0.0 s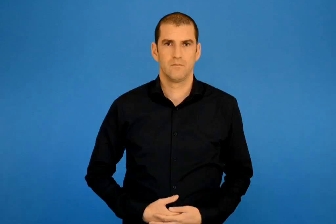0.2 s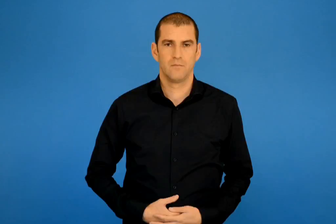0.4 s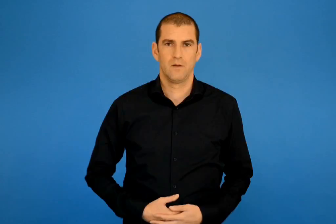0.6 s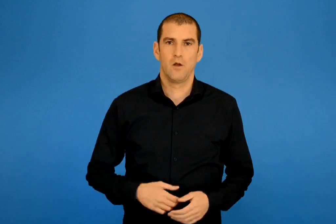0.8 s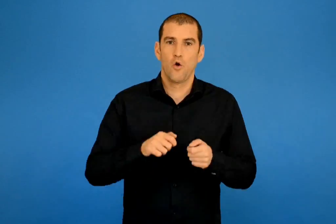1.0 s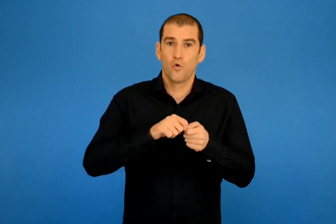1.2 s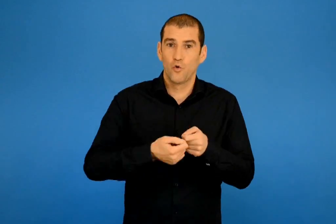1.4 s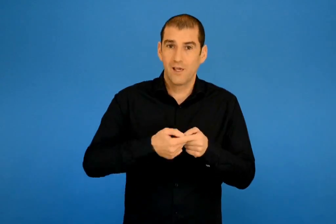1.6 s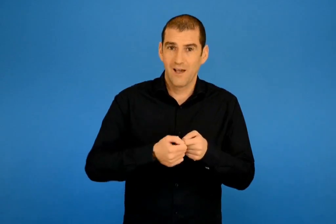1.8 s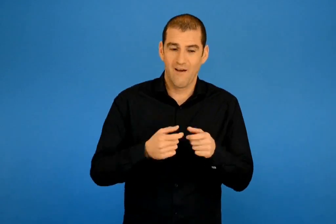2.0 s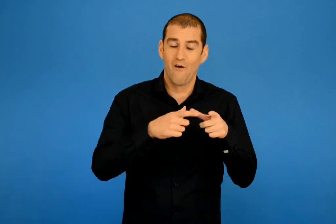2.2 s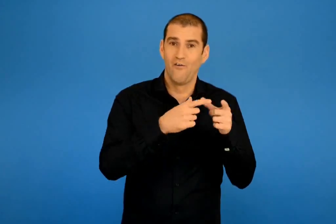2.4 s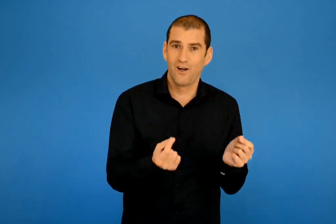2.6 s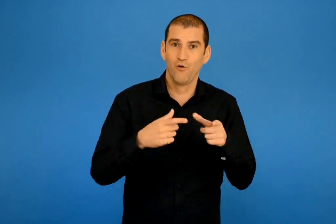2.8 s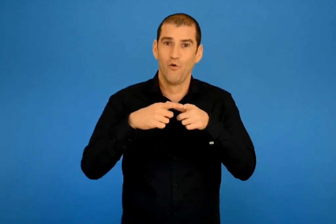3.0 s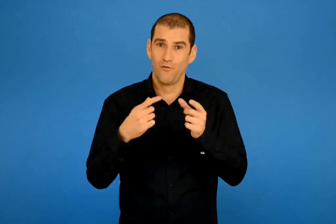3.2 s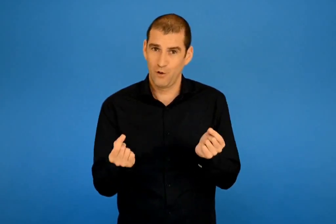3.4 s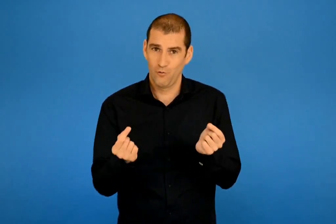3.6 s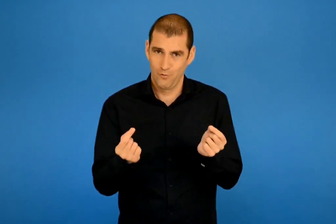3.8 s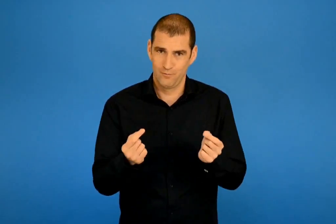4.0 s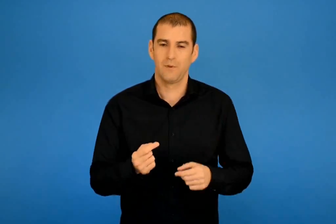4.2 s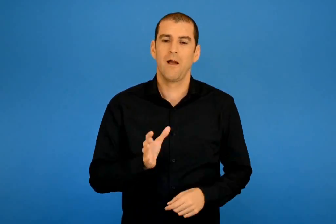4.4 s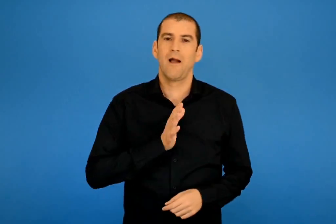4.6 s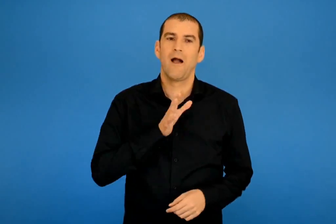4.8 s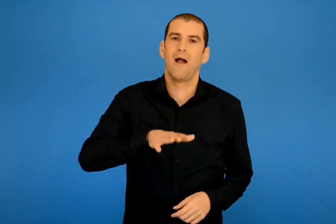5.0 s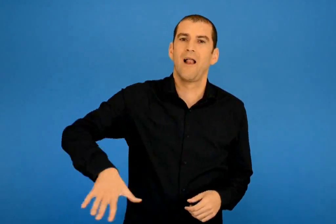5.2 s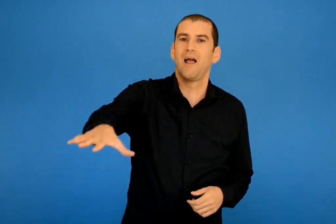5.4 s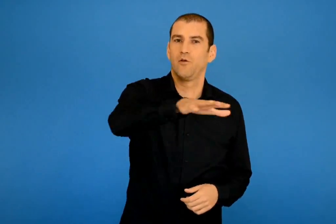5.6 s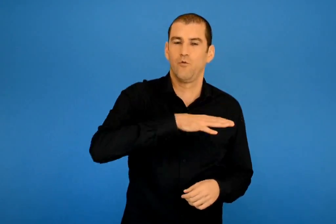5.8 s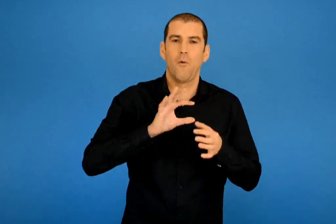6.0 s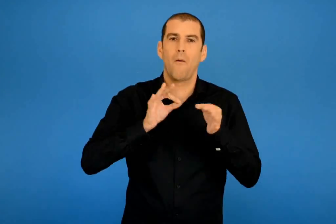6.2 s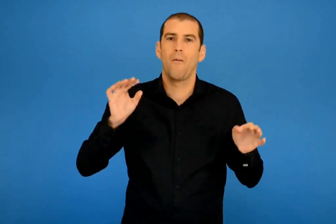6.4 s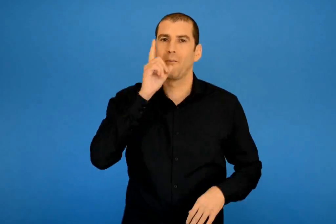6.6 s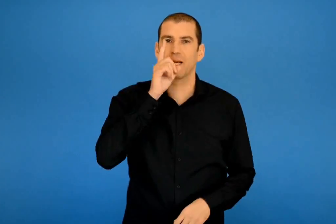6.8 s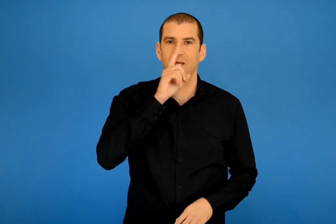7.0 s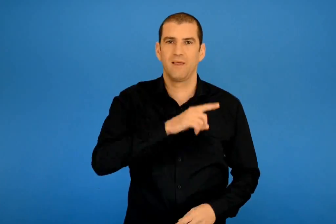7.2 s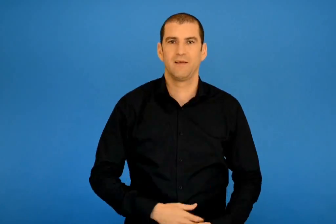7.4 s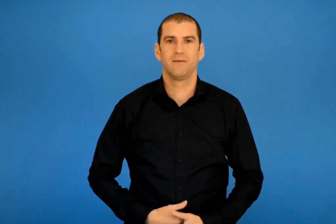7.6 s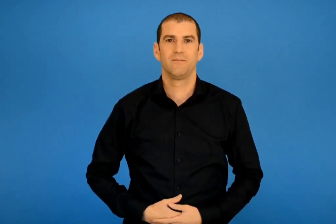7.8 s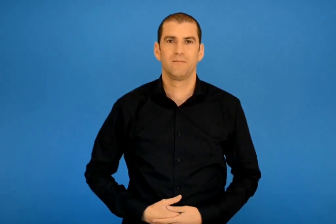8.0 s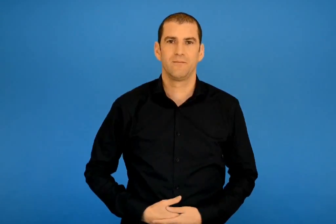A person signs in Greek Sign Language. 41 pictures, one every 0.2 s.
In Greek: φύλλο φύλλο της κουκιάς λαϊκό παραμύθι
